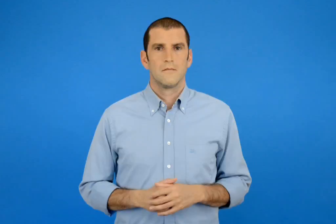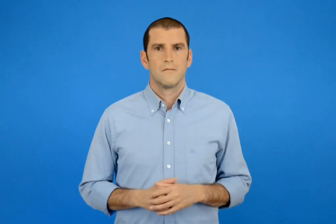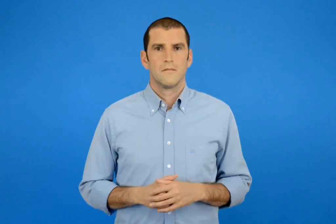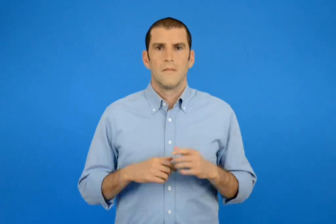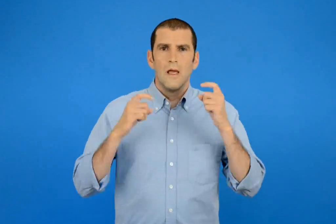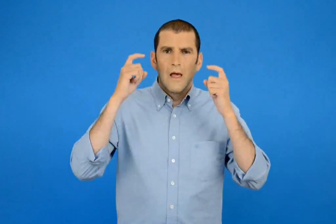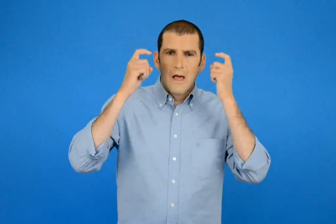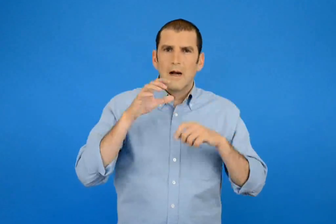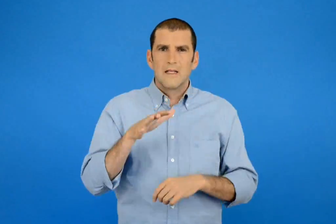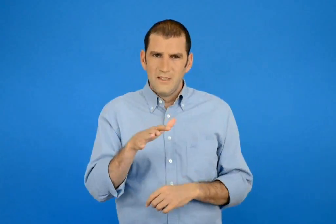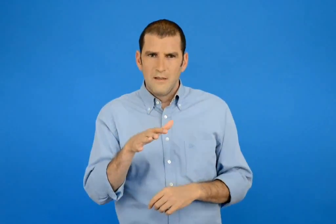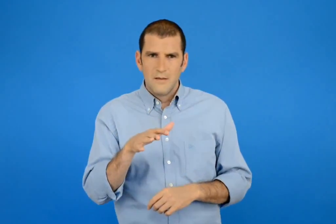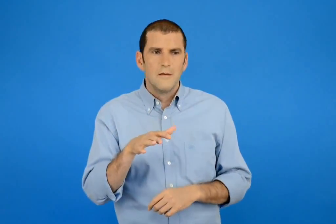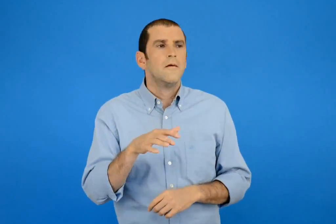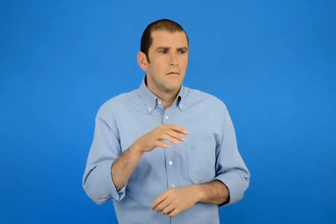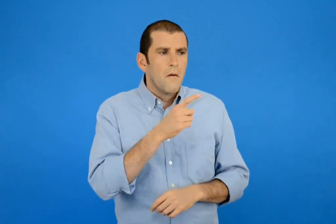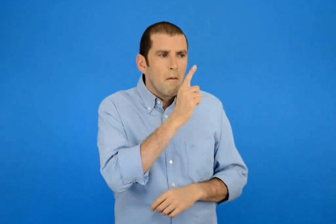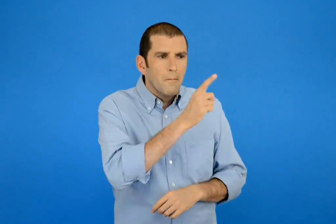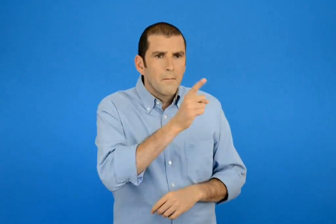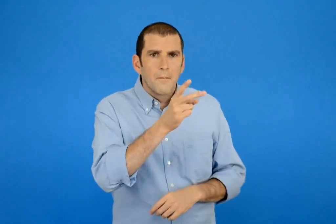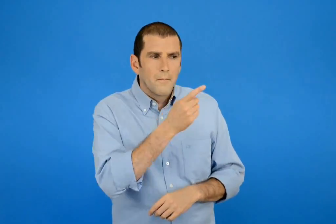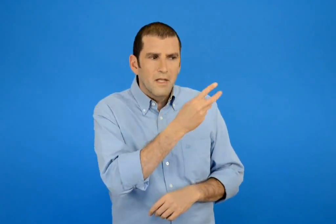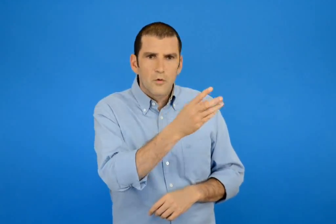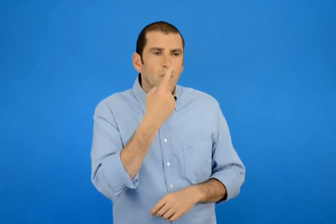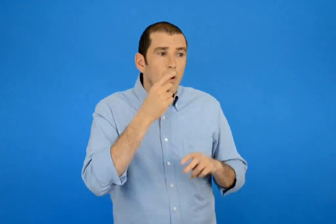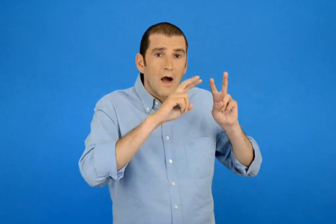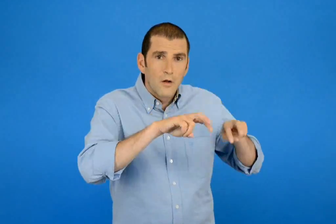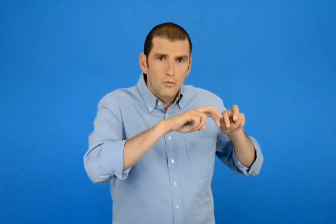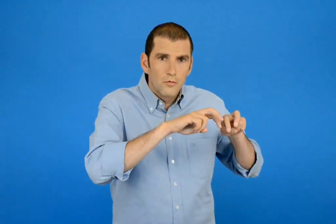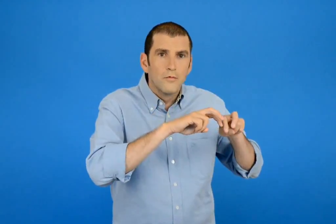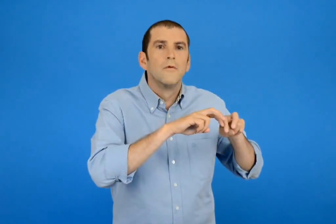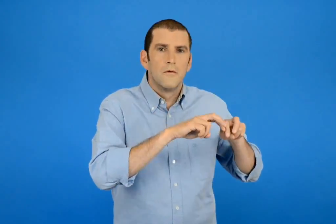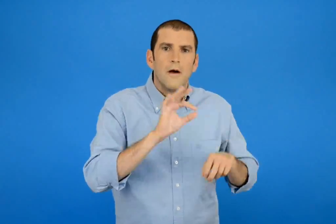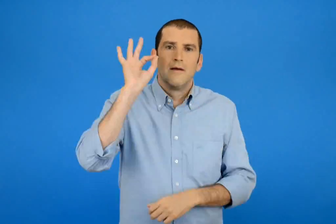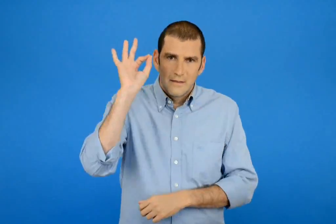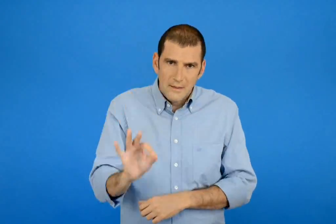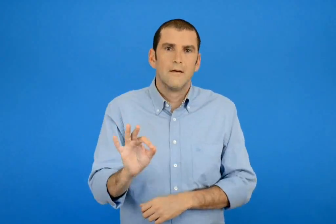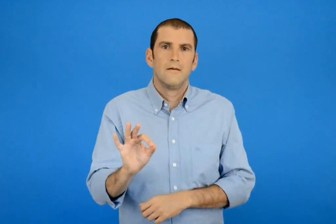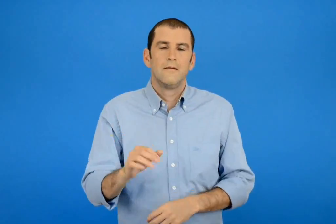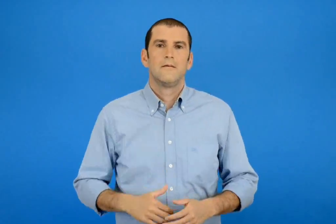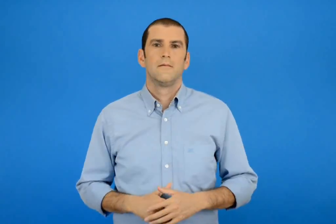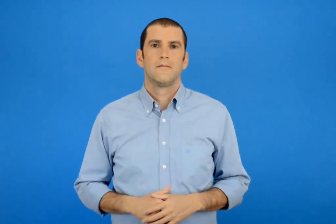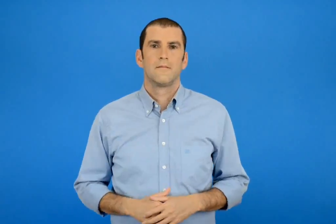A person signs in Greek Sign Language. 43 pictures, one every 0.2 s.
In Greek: μετρώ κι ελέγχω την εκτίμηση μου είναι ακριβώς
